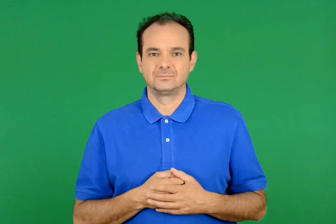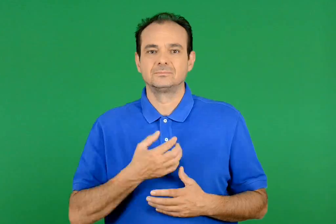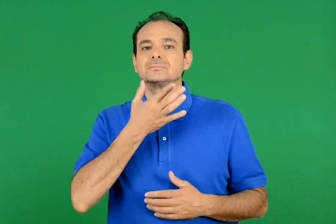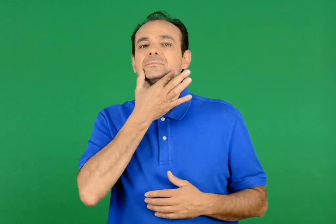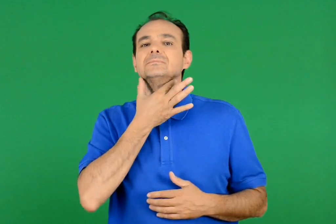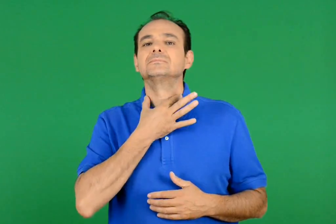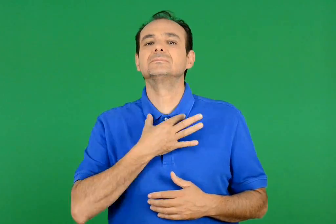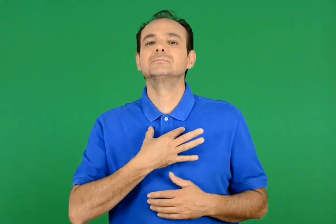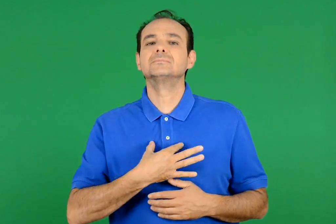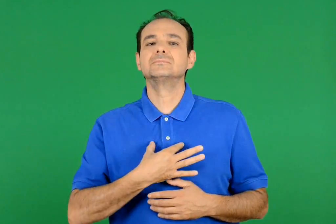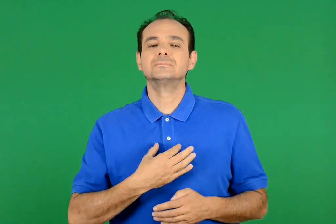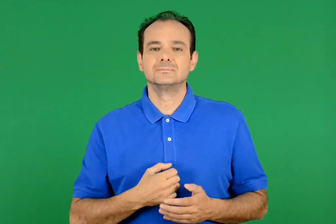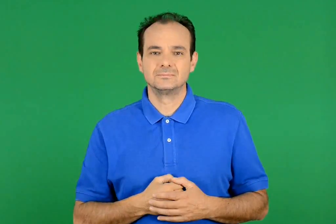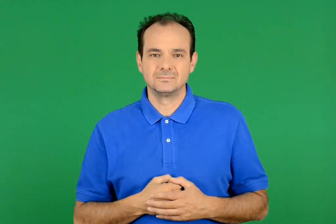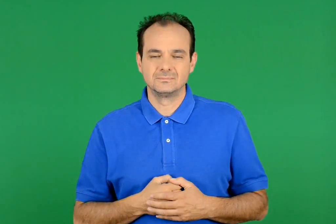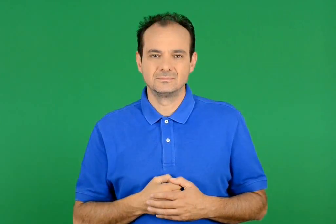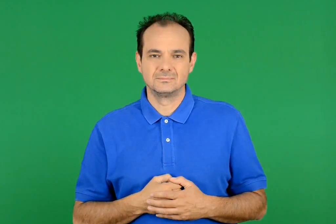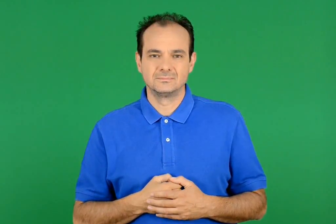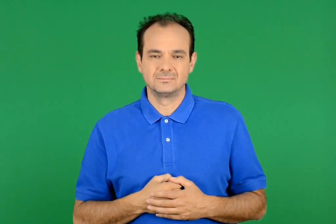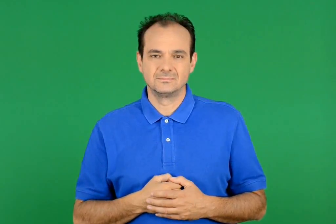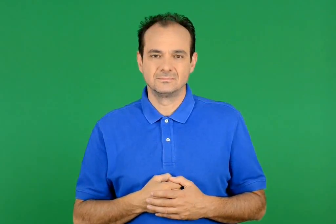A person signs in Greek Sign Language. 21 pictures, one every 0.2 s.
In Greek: τραχηλιά
